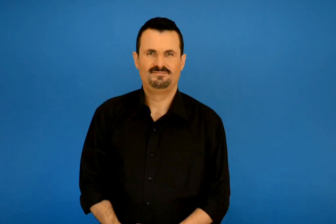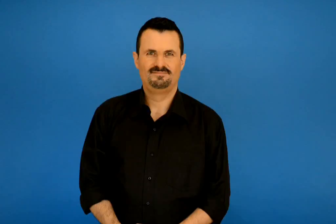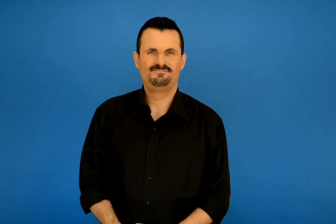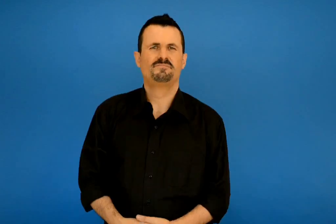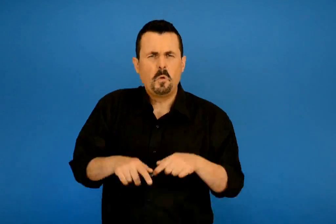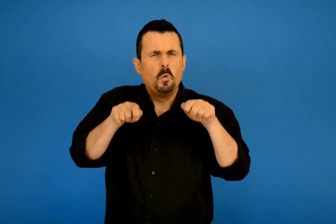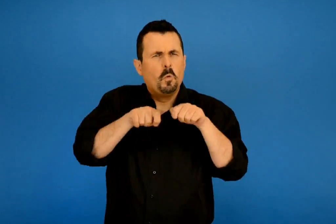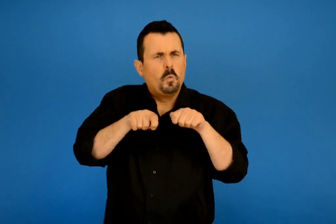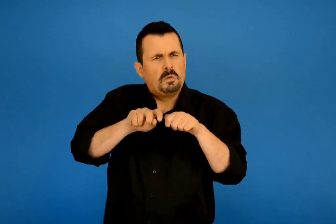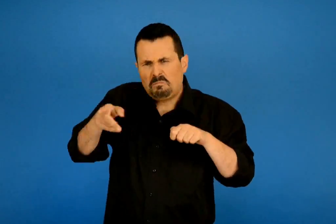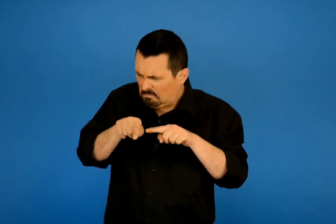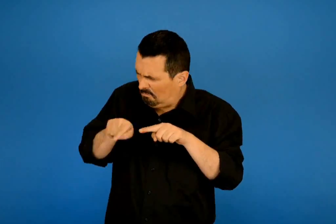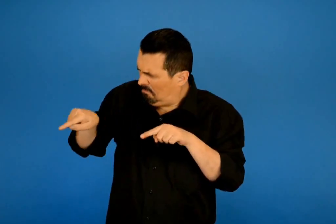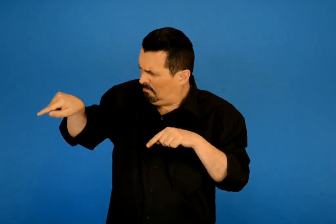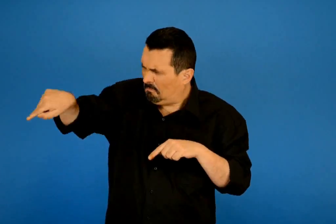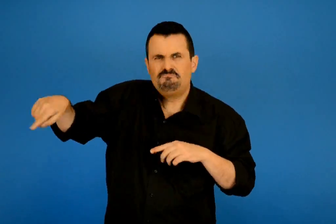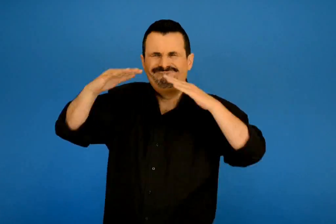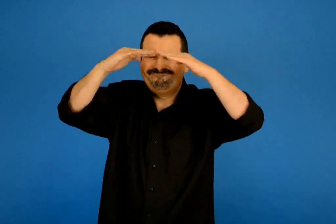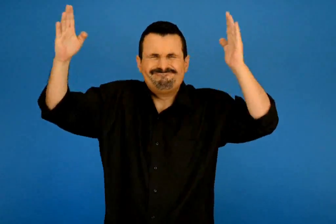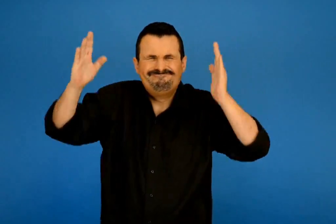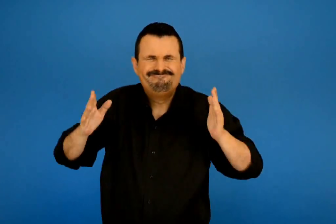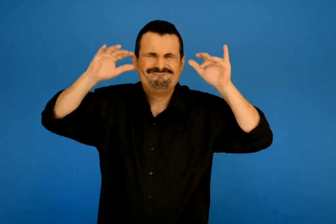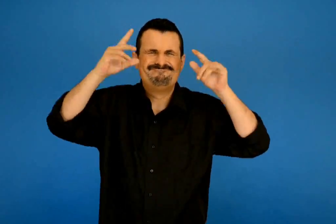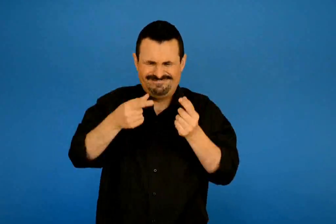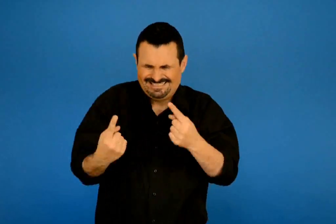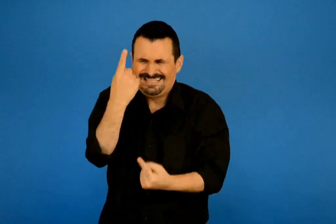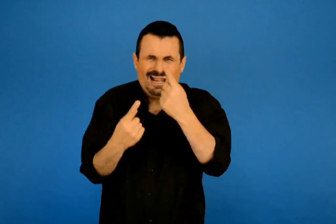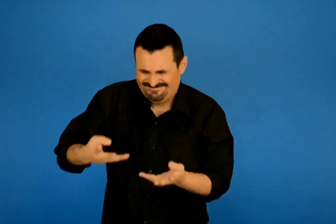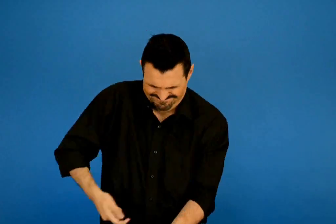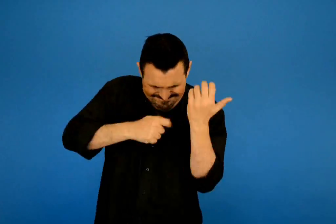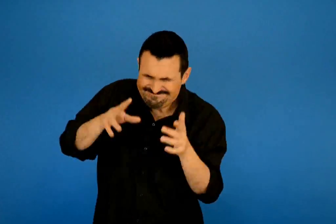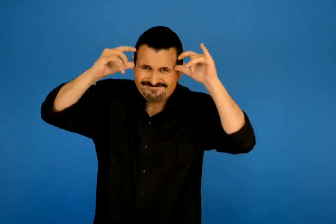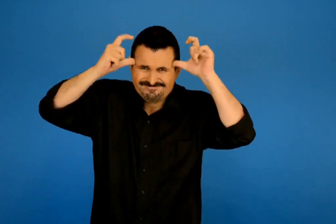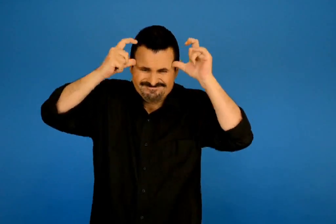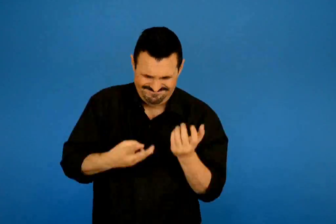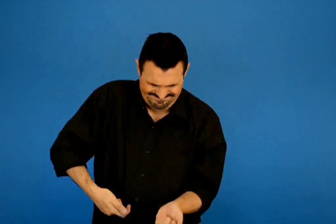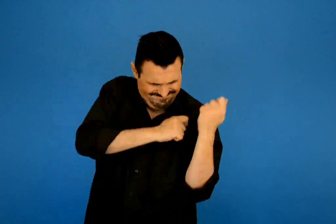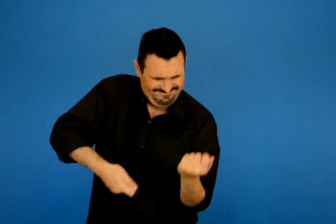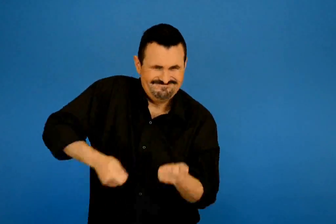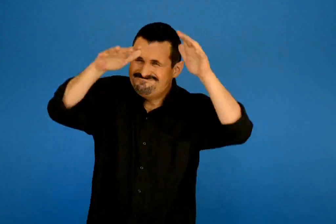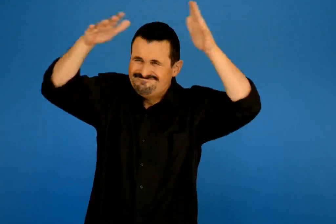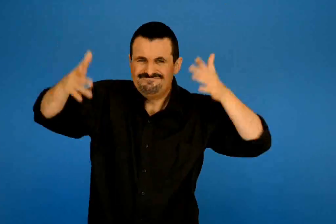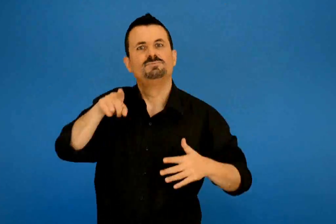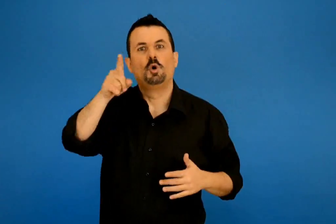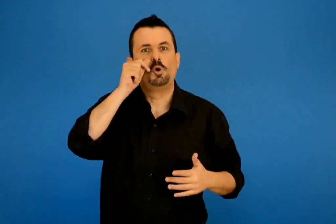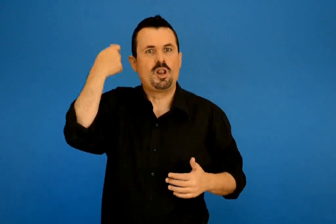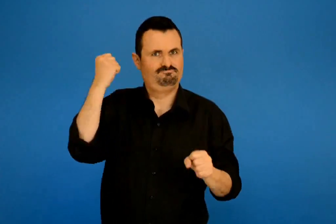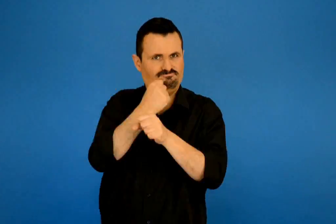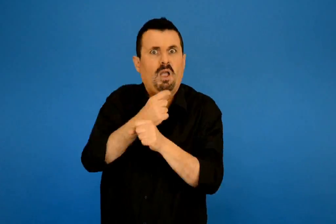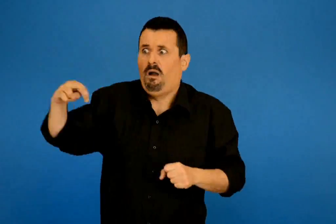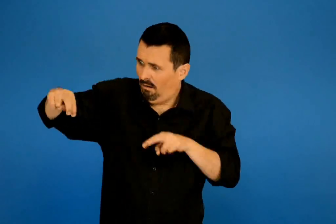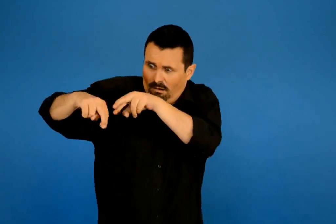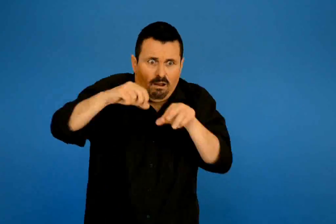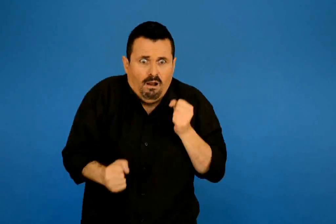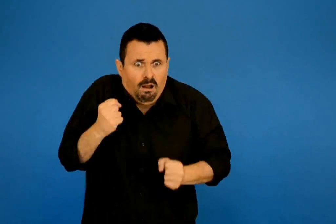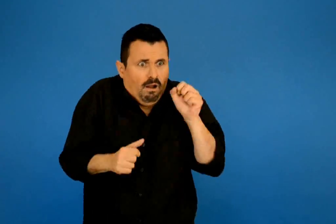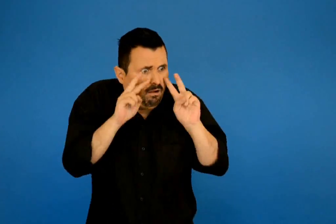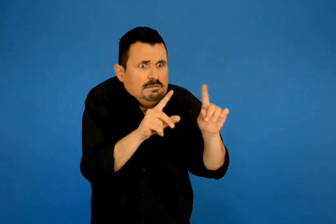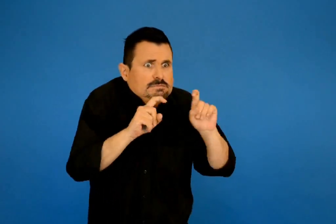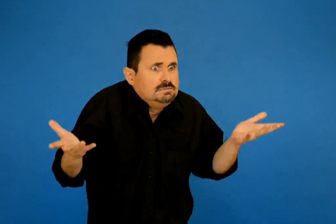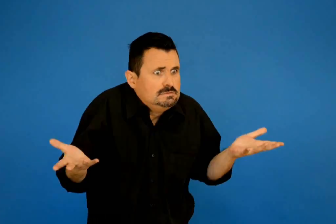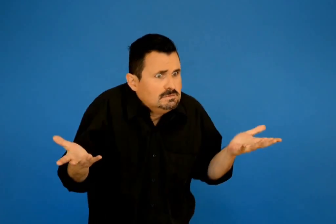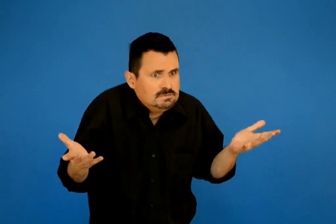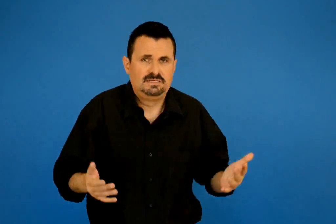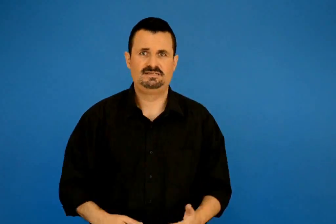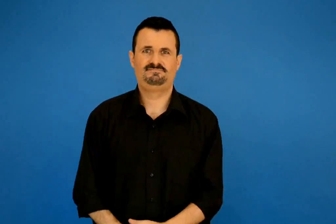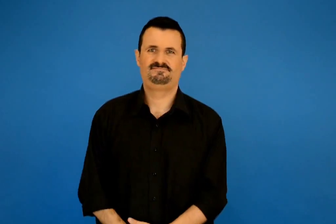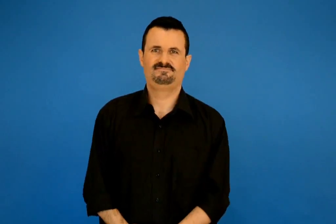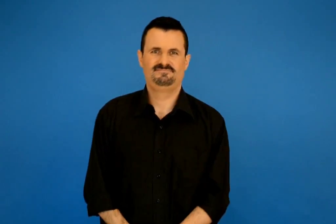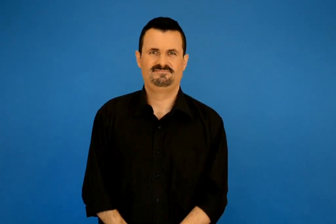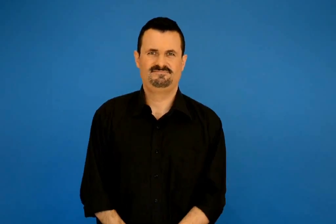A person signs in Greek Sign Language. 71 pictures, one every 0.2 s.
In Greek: οι γονείς του που δουλεύαν λίγο πιο πέρα στον αχυρώνα έτρεξαν να δουν τι συμβαίνει
